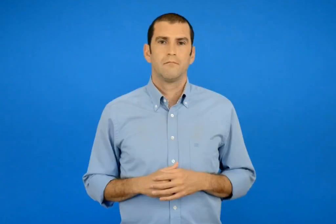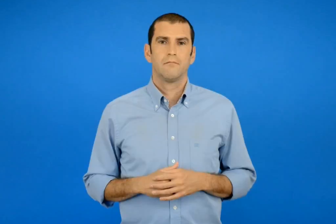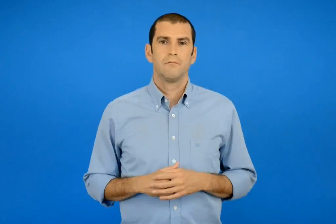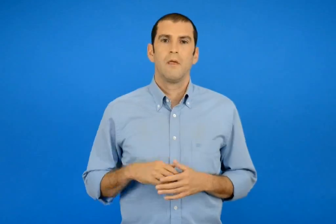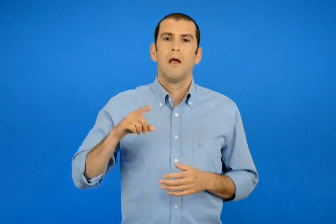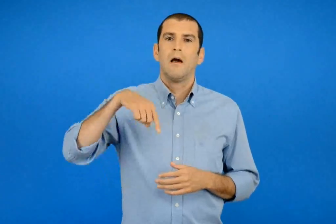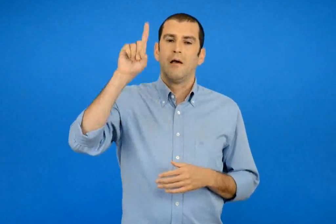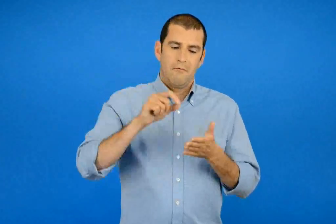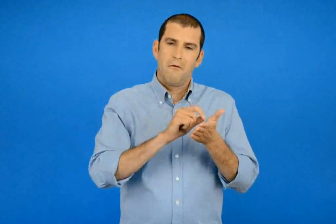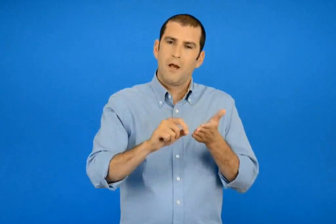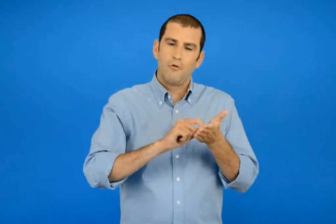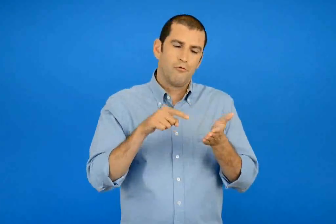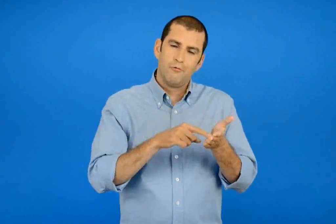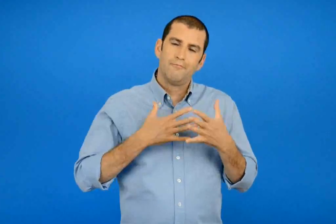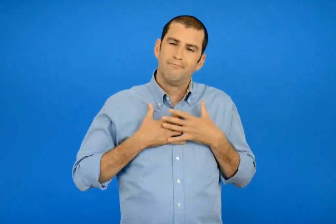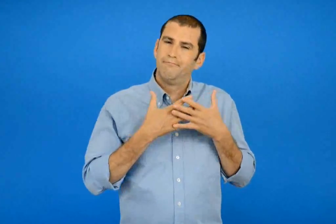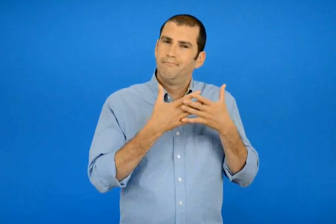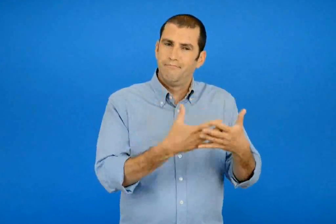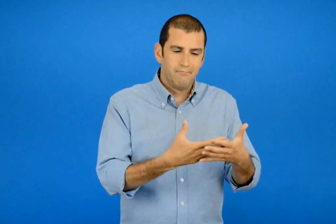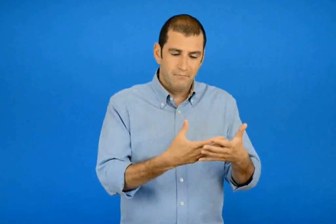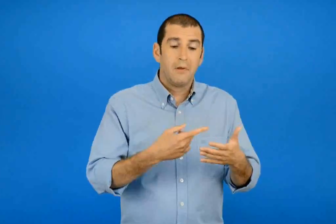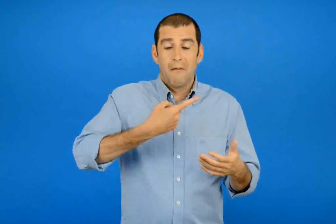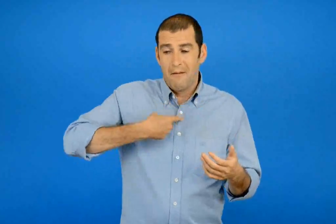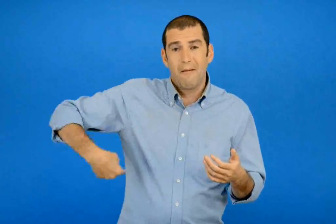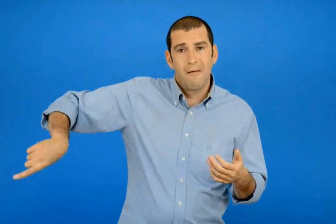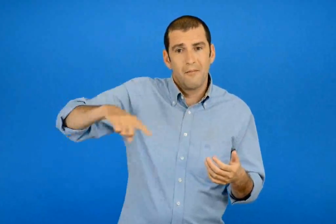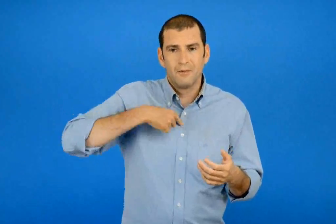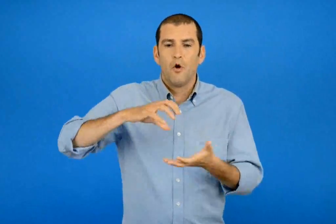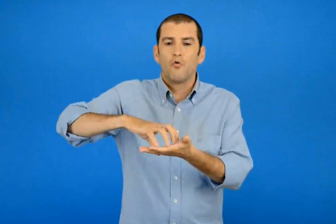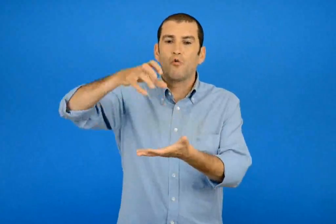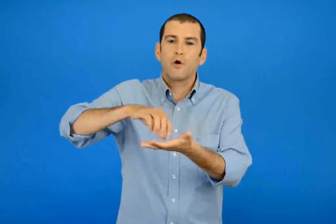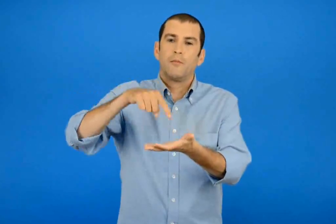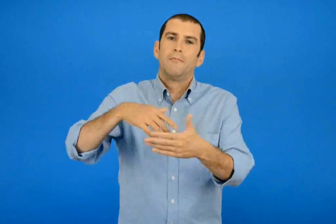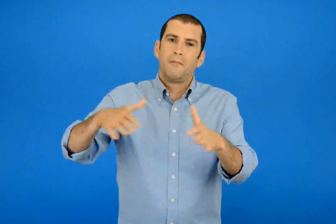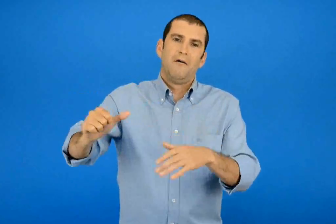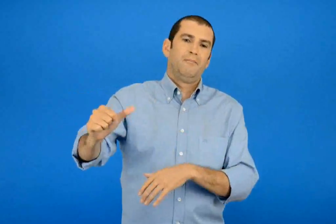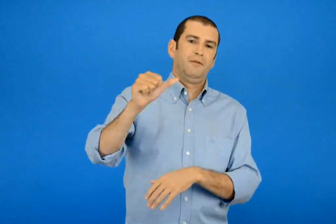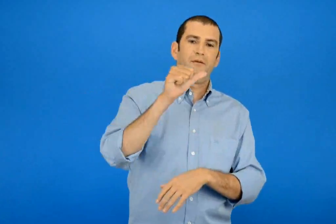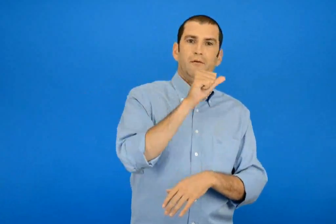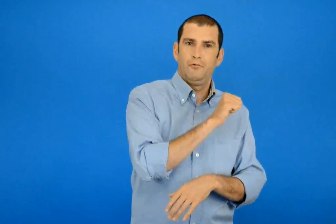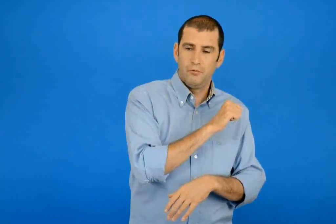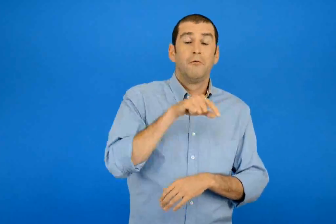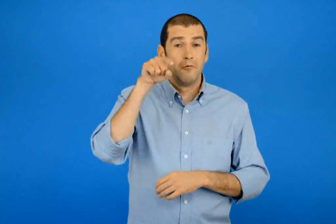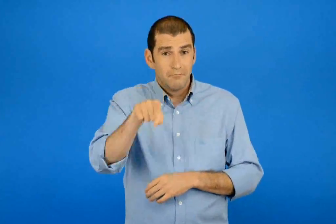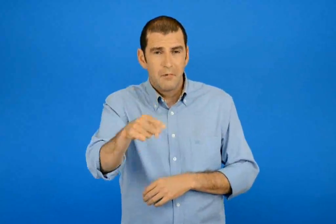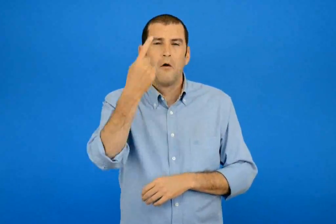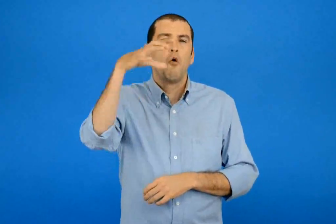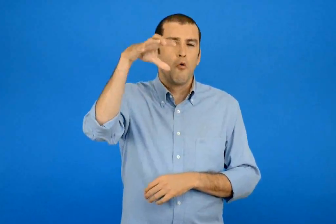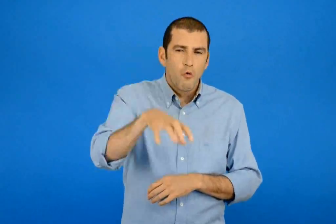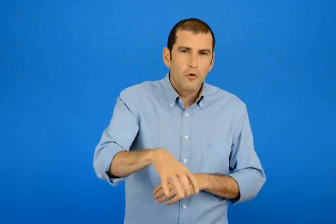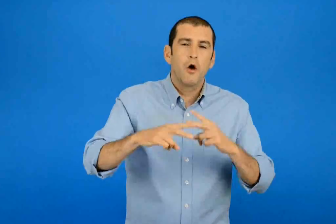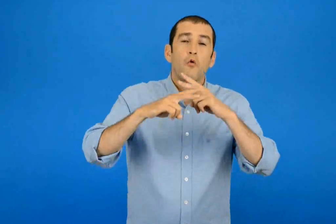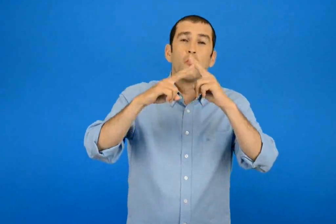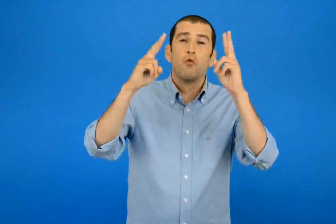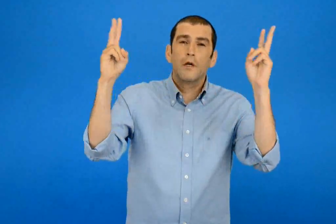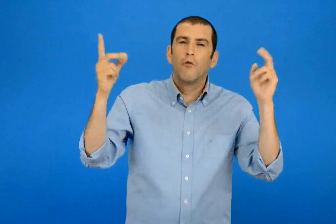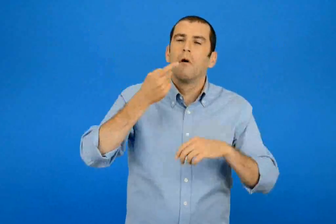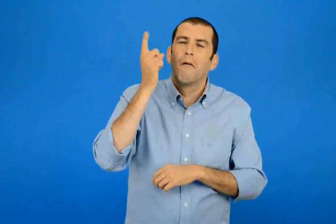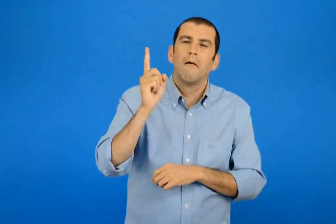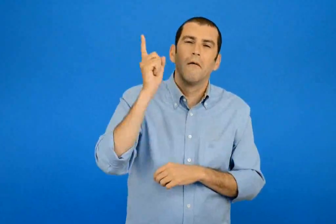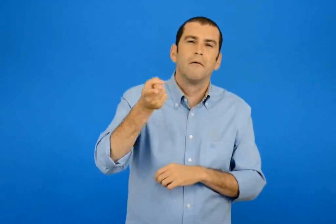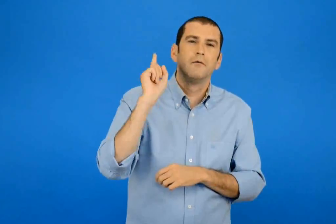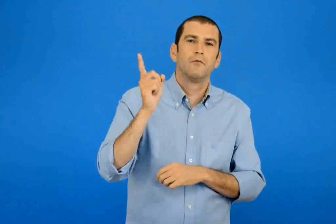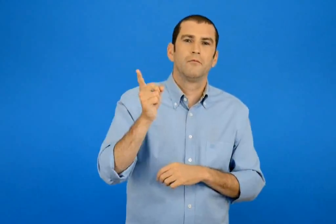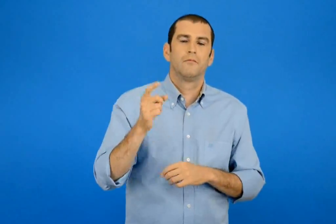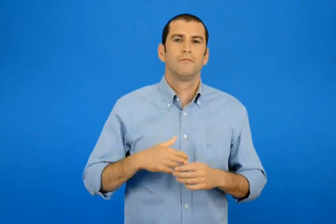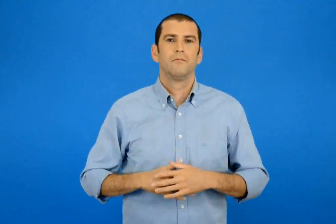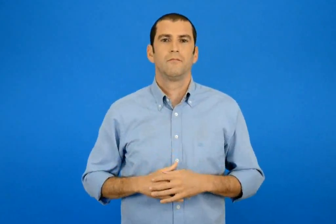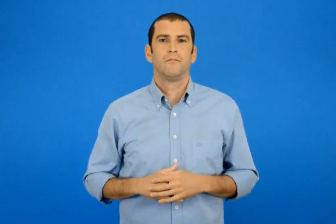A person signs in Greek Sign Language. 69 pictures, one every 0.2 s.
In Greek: αγαπημένο μου ημερολόγιο μόλις γυρίσαμε από τη χωχαρουπα είναι μια χώρα με καταγάλανο ουρανό
